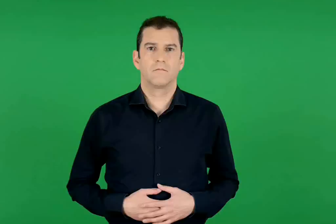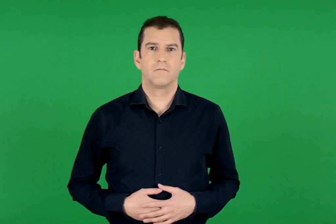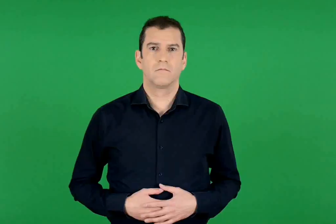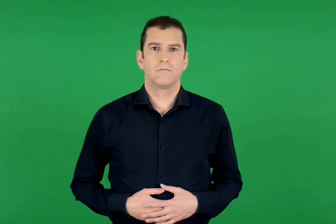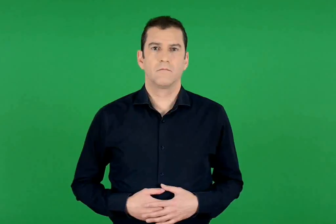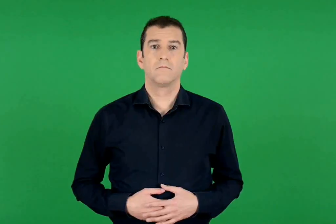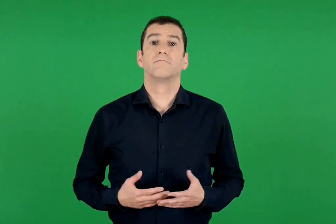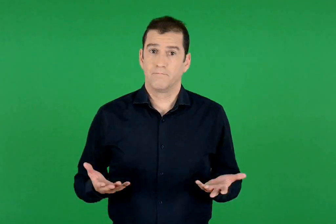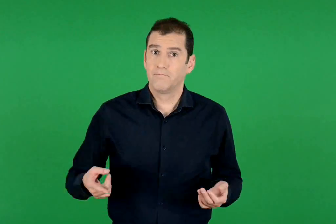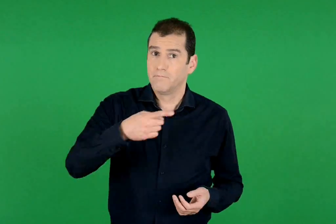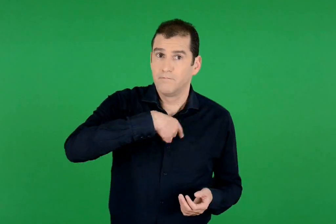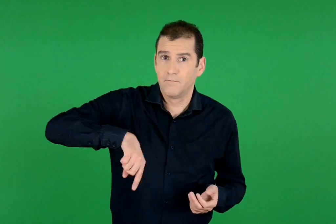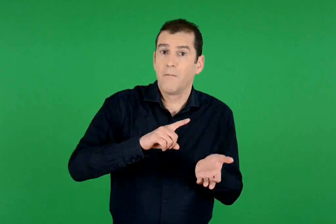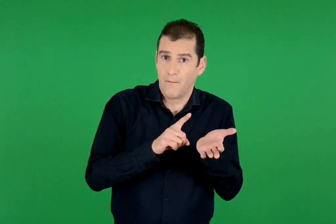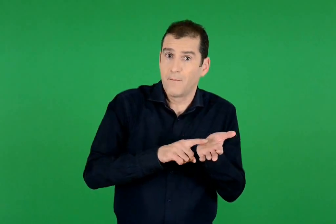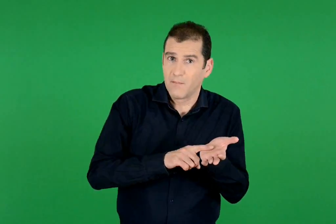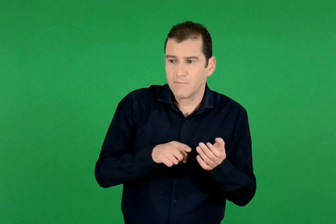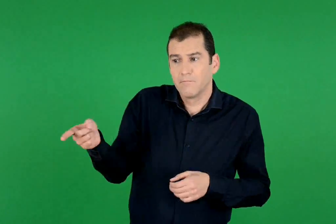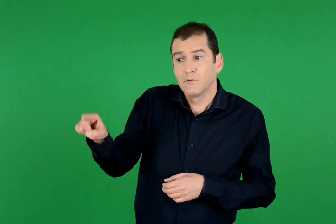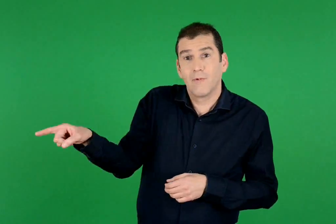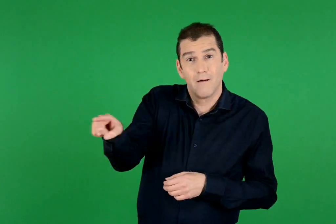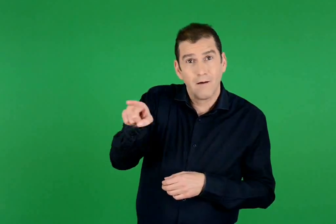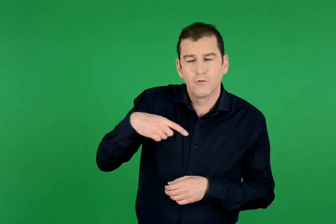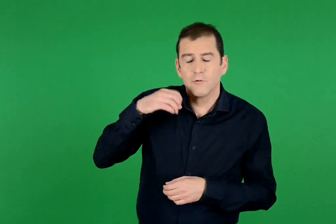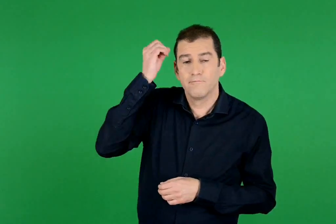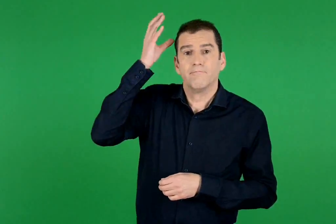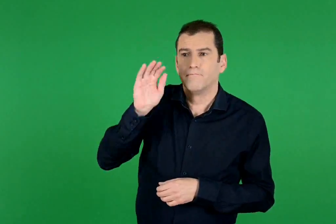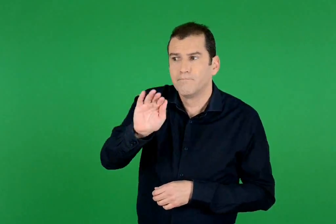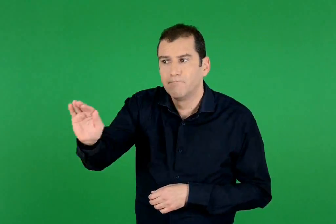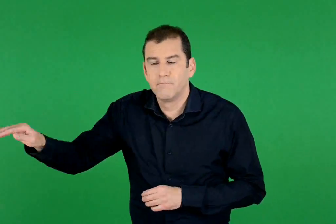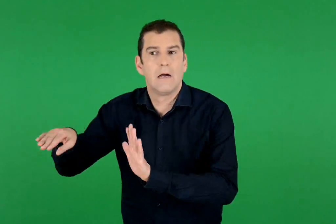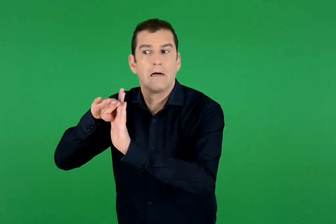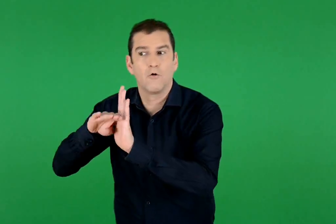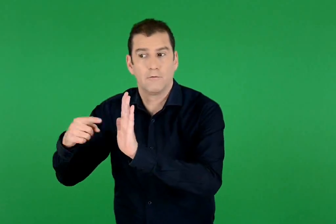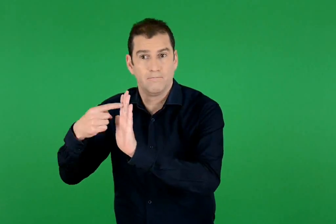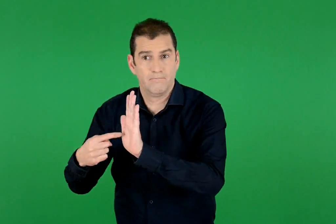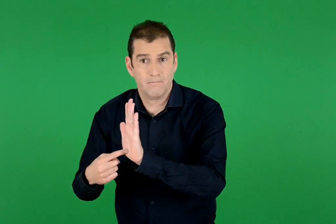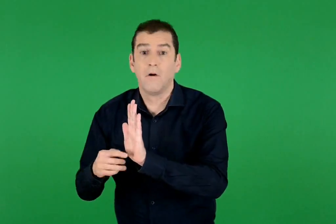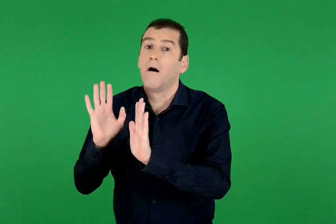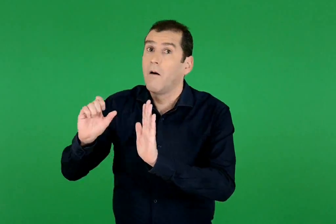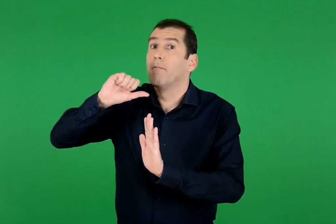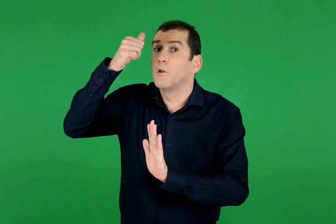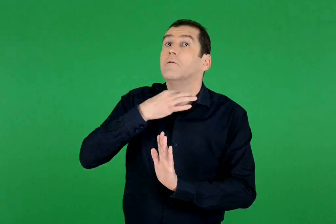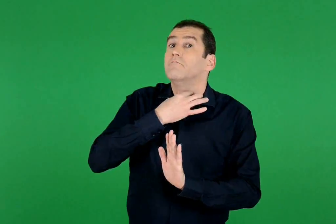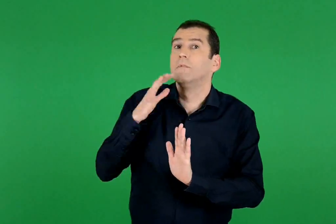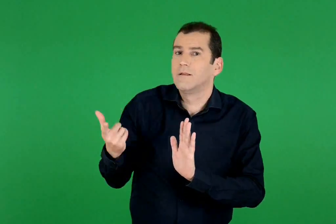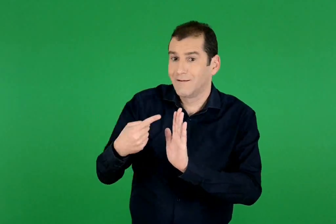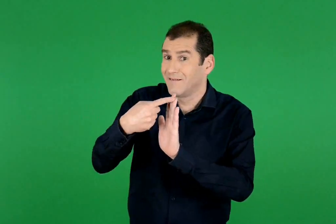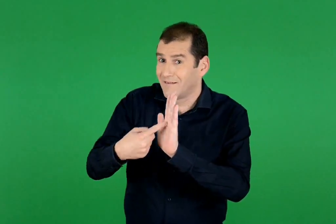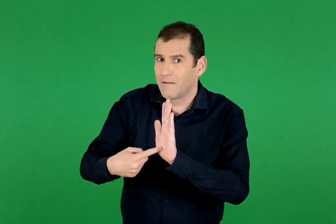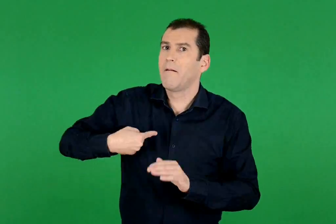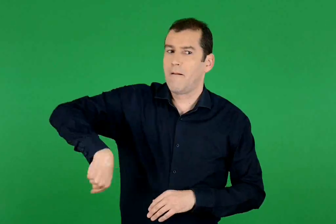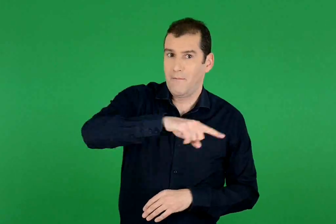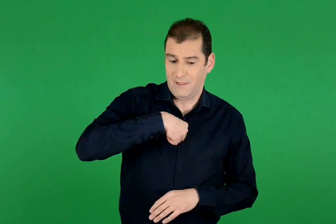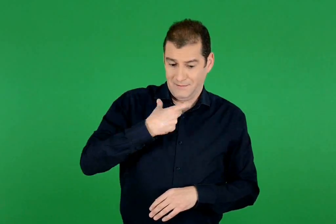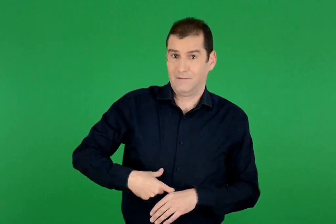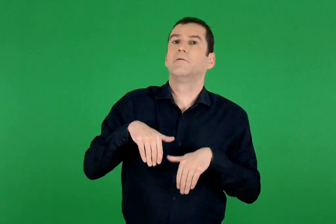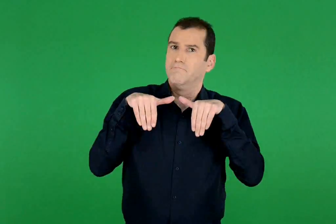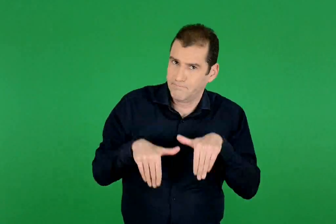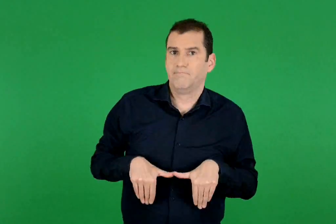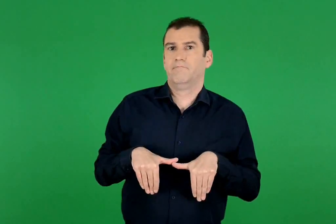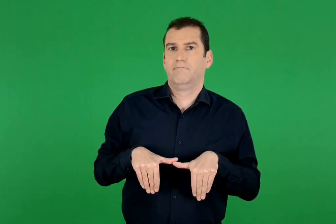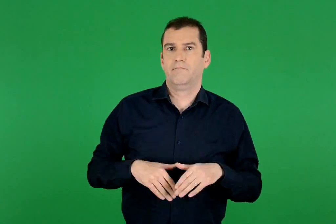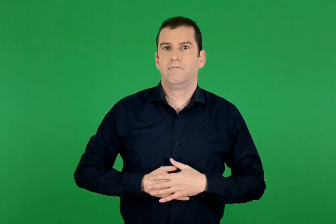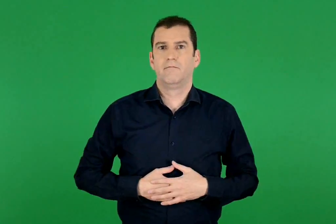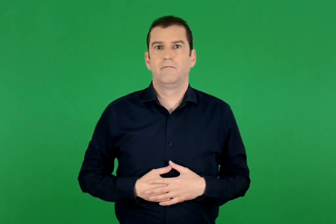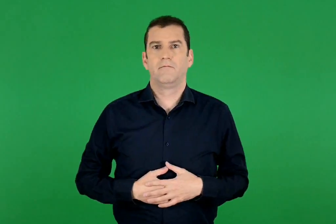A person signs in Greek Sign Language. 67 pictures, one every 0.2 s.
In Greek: είναι καλό να θυμίζουμε στους άλλους τους κανόνες , αλλά πρώτα χρειάζεται να τους τηρούμε εμείς οι ίδιοι
